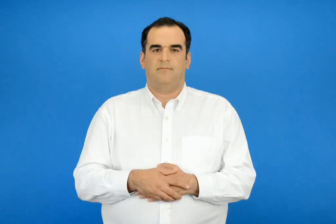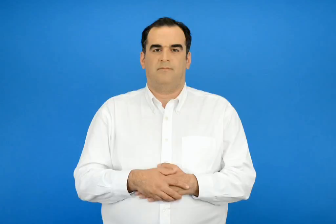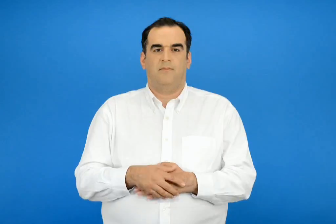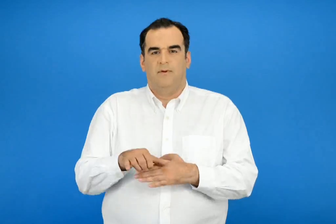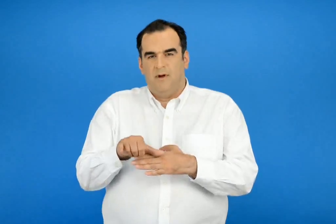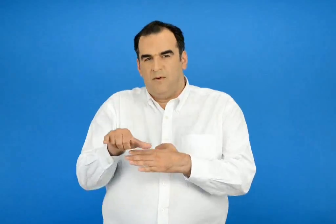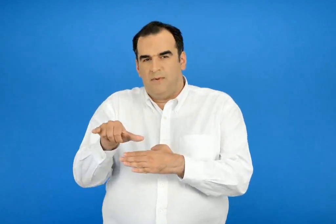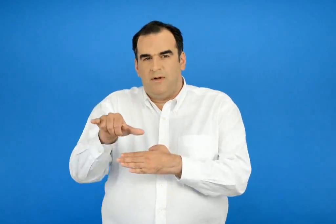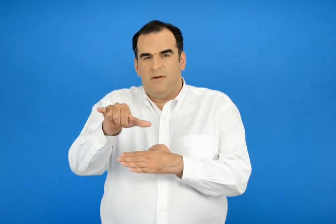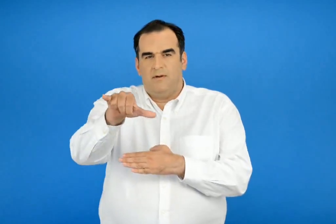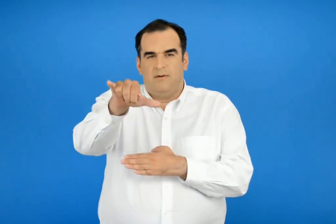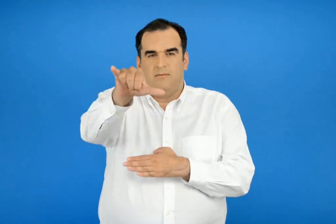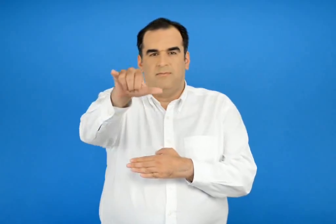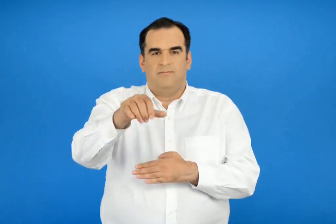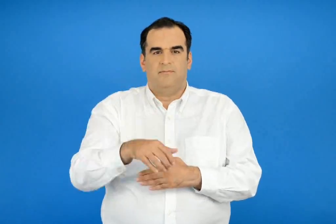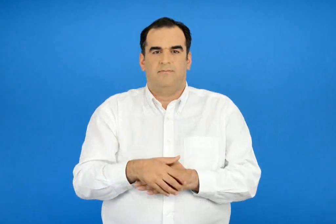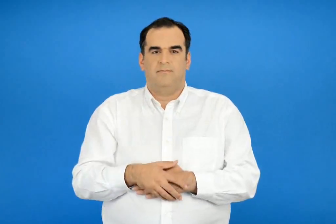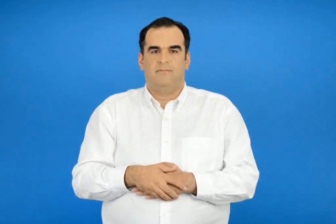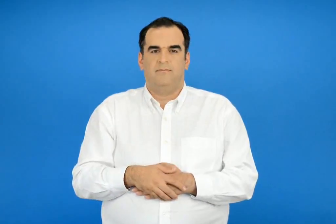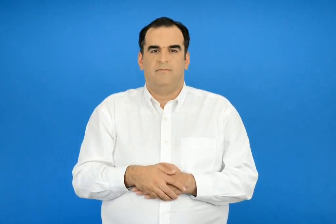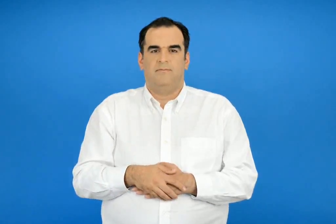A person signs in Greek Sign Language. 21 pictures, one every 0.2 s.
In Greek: αεροπλάνο
